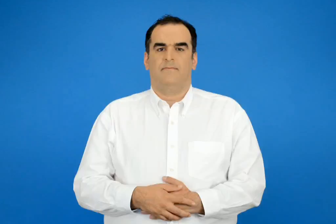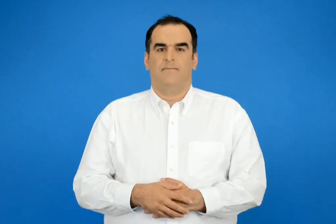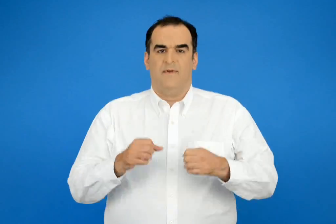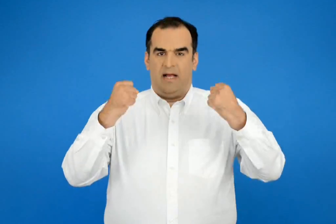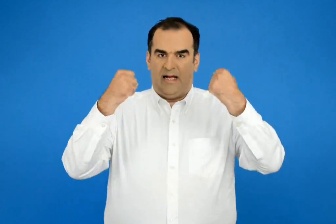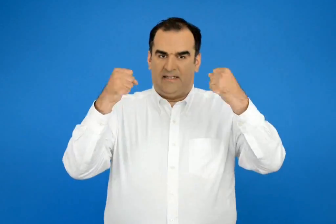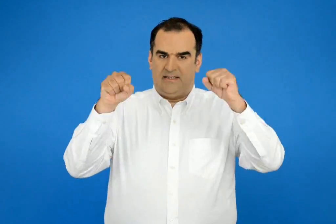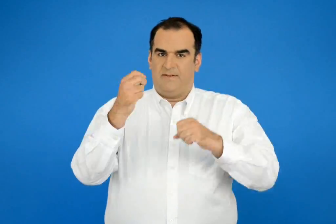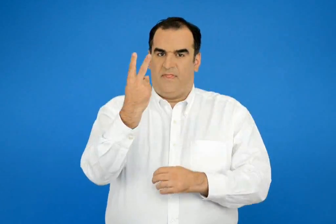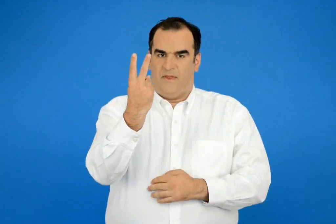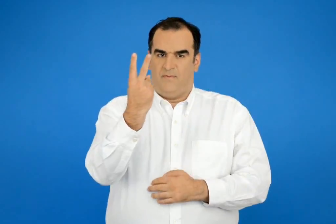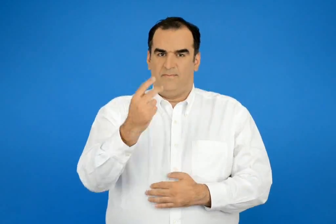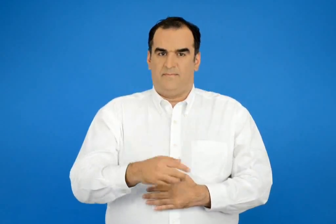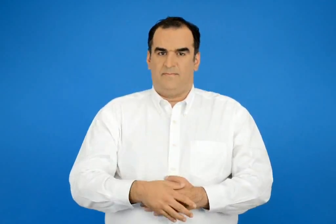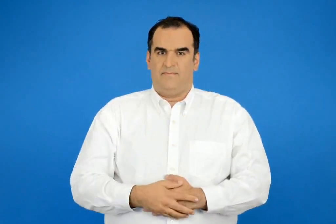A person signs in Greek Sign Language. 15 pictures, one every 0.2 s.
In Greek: άσκηση 2
